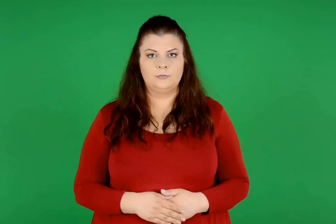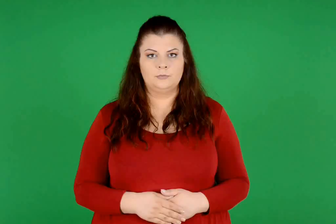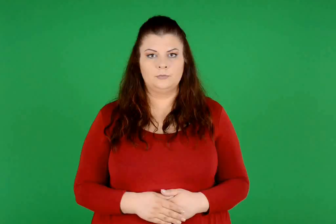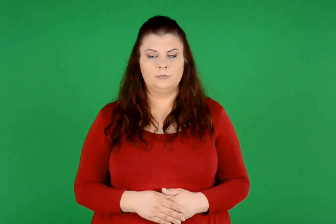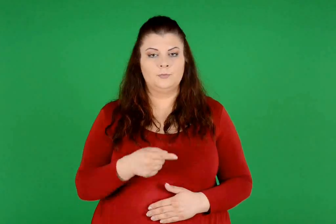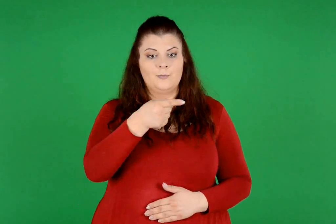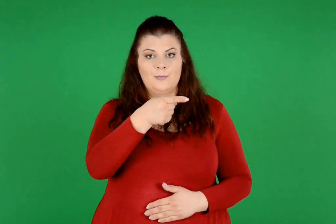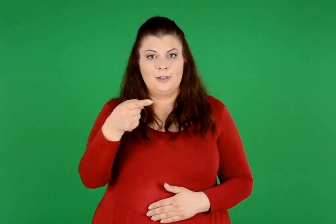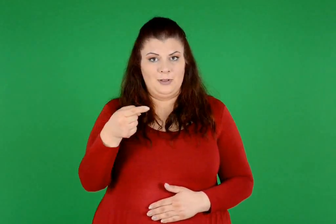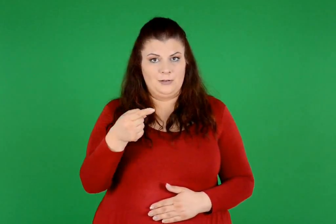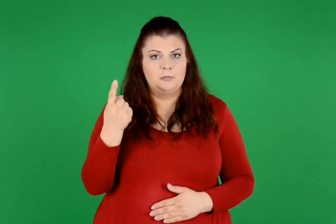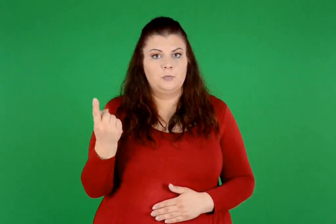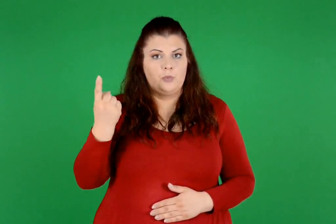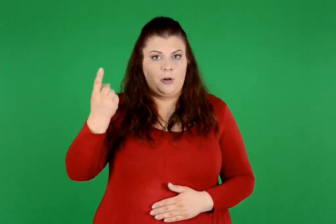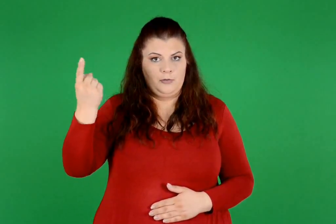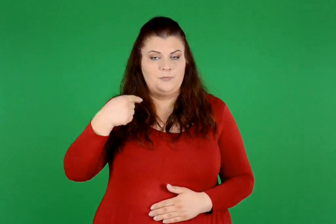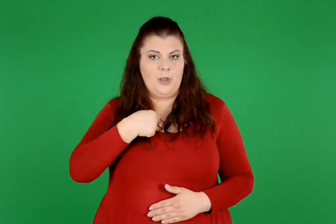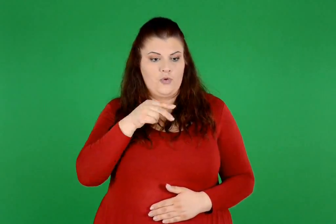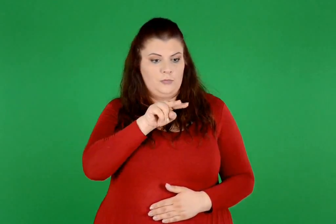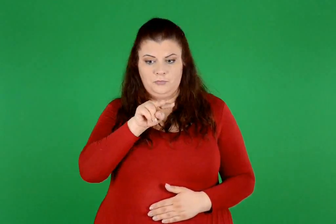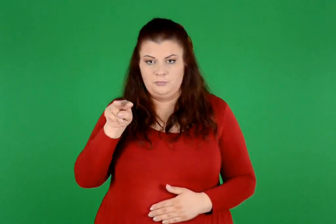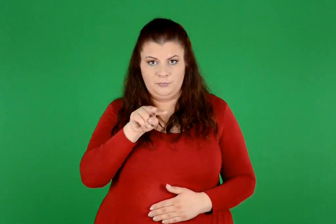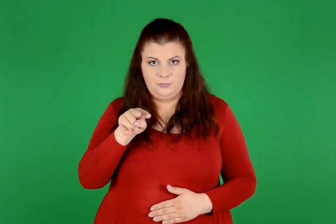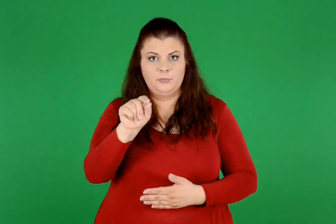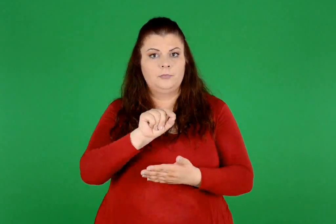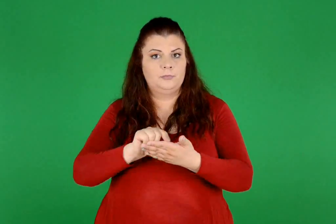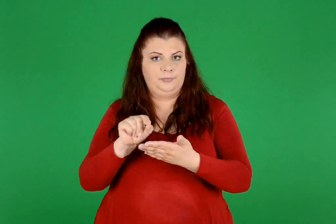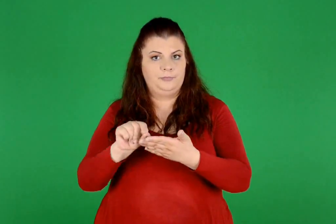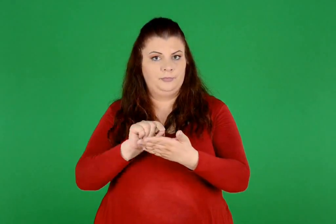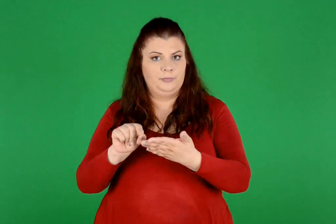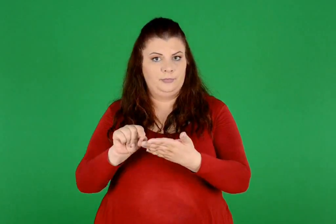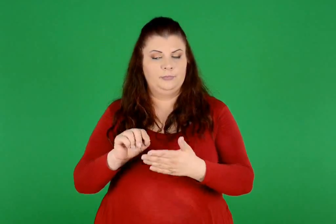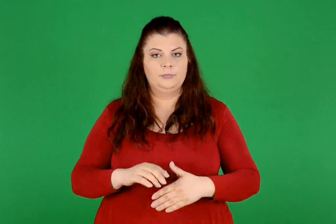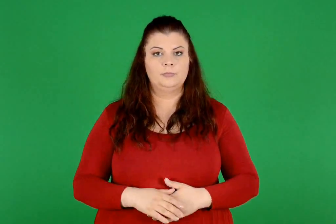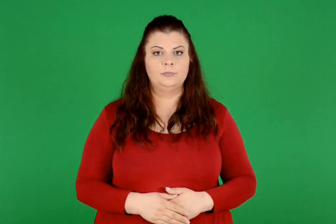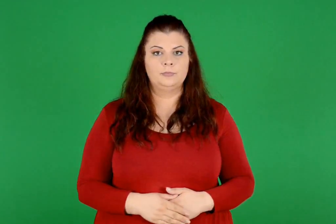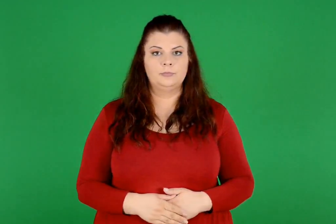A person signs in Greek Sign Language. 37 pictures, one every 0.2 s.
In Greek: γράφω και διαβάζω τις κλασματικές μονάδες
